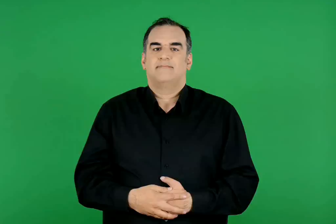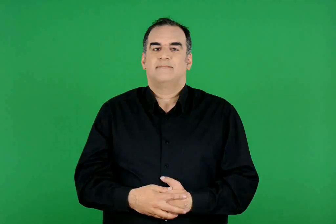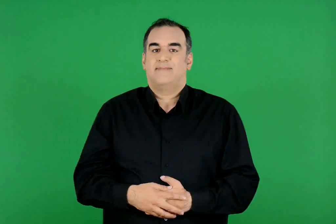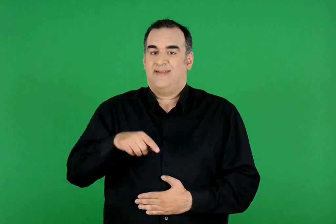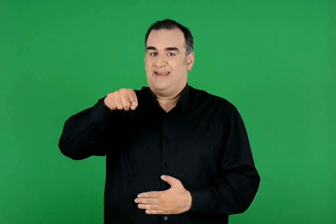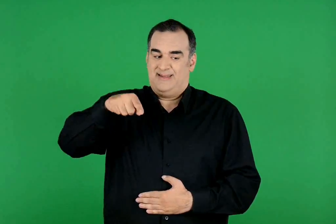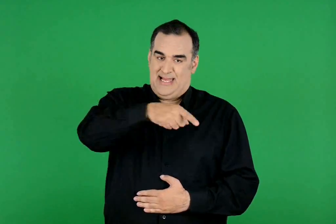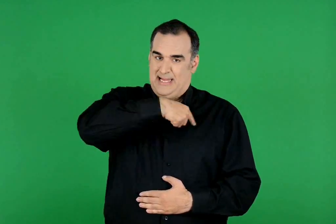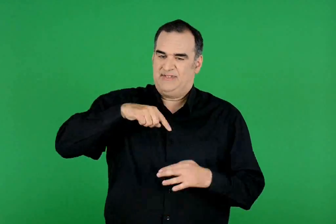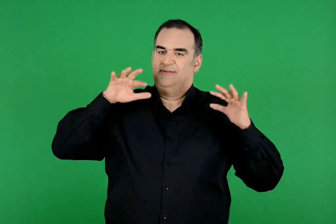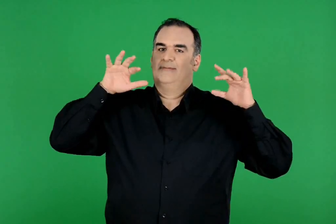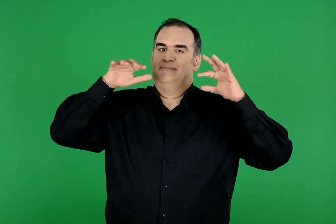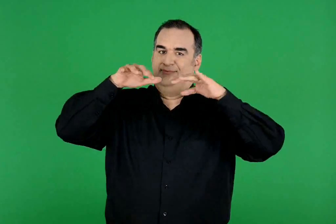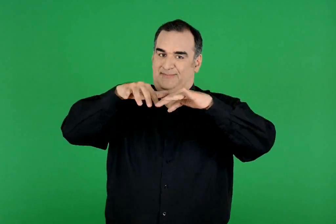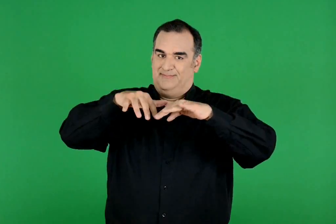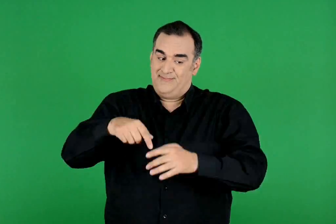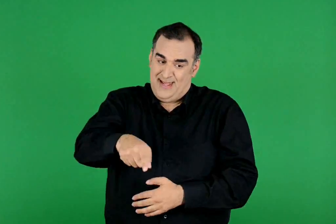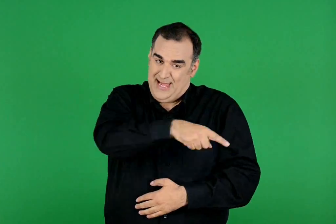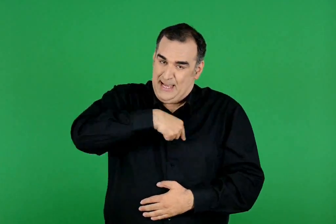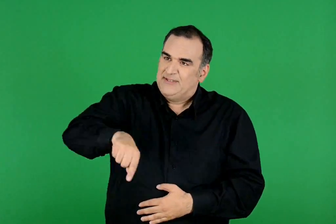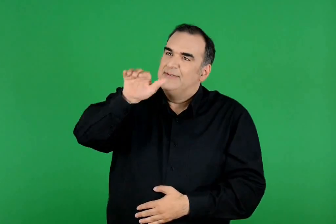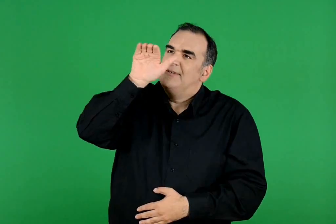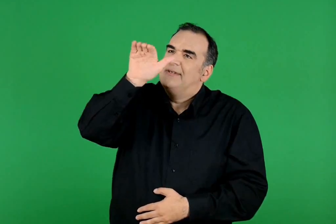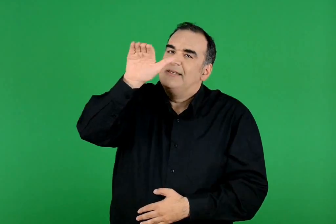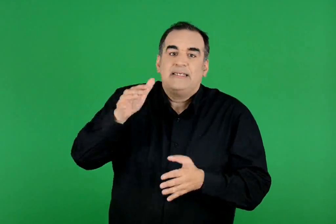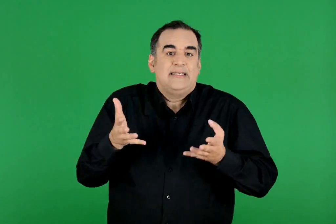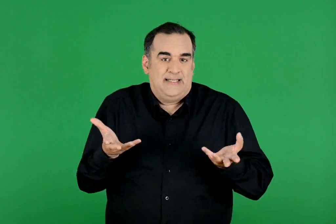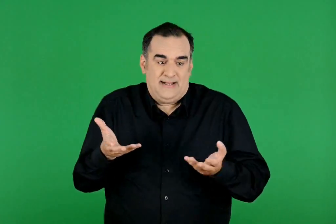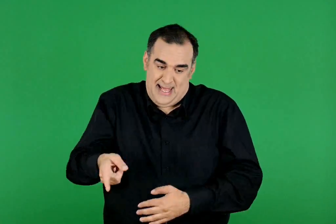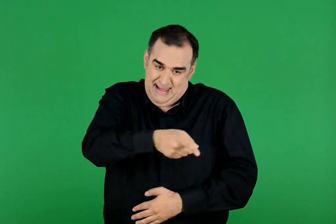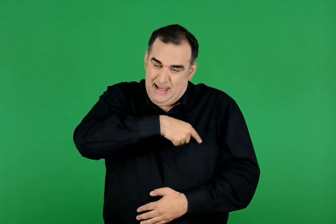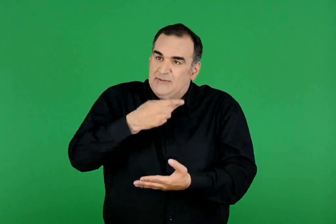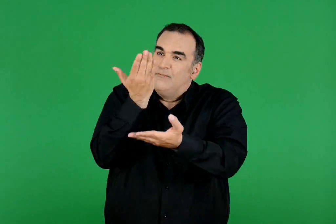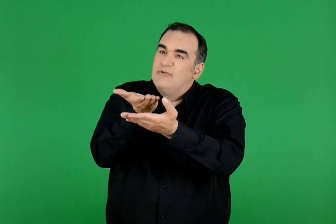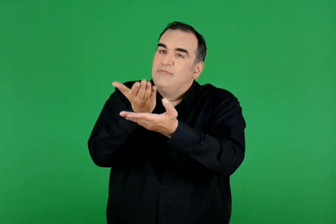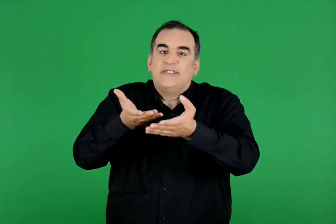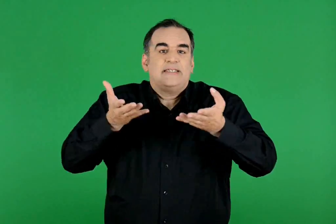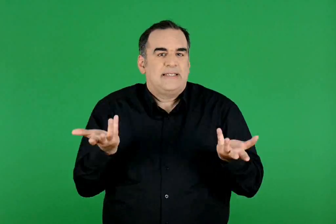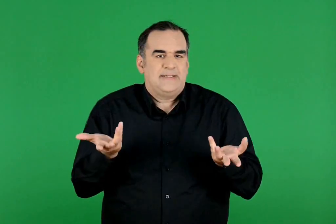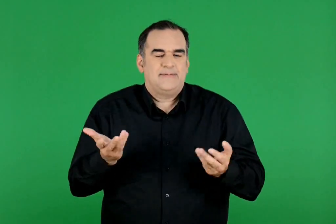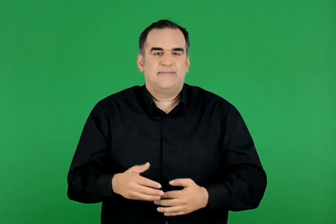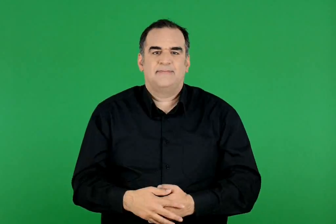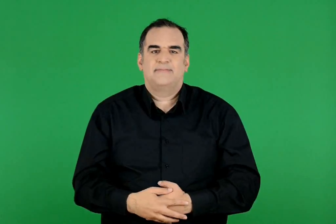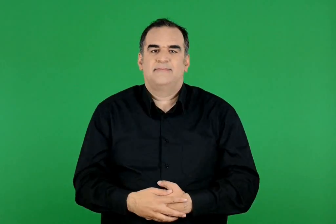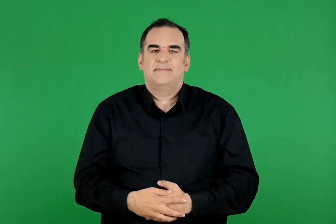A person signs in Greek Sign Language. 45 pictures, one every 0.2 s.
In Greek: όταν βρεθούμε κι εμείς εκεί , τι θα θέλαμε να τους ρωτήσουμε ; τι θα προτείνουμε ;
